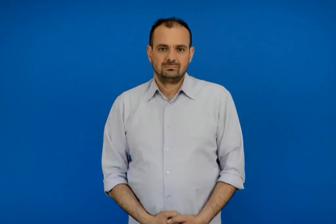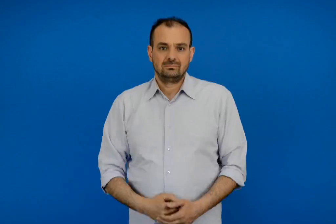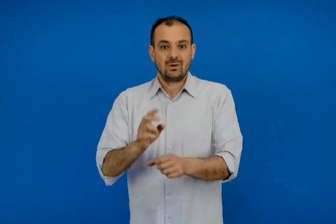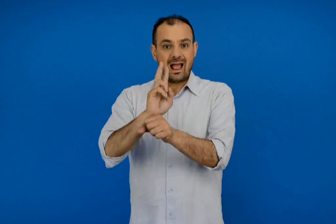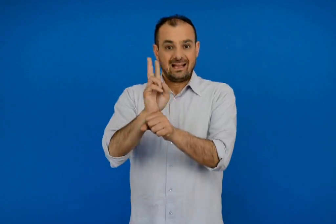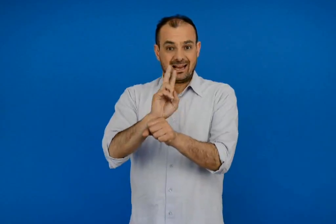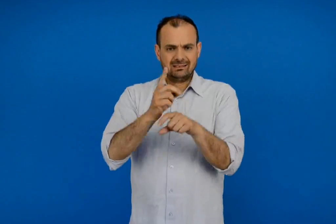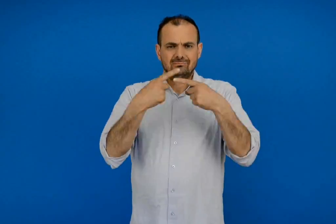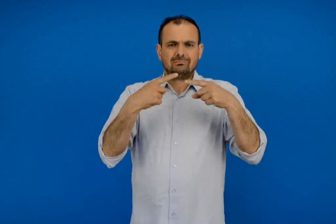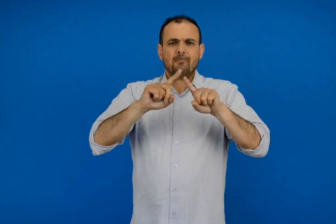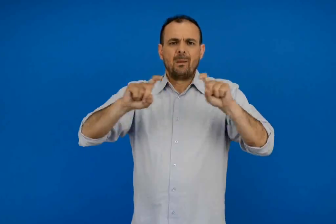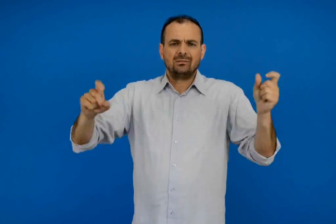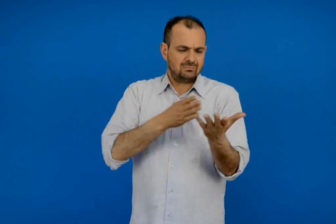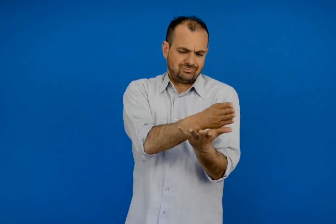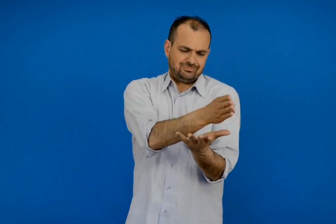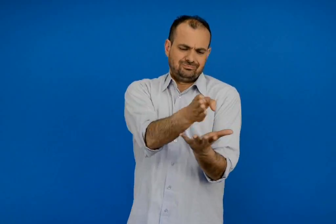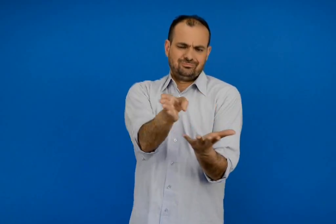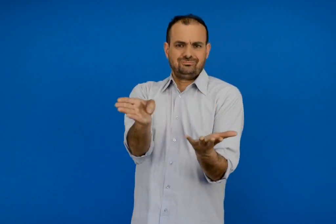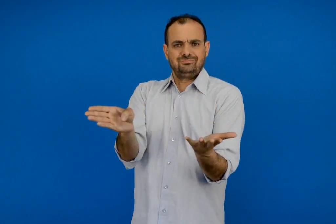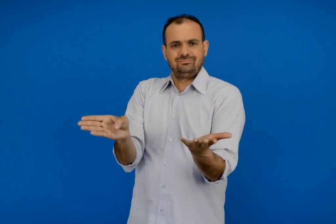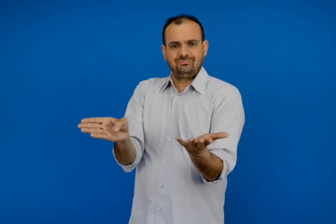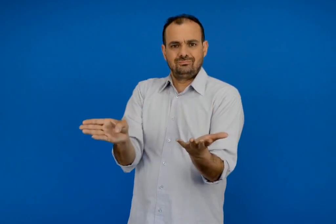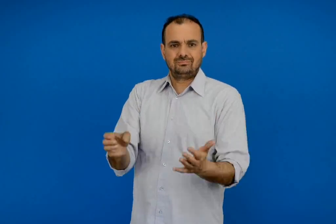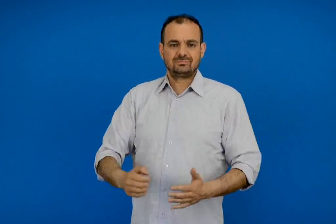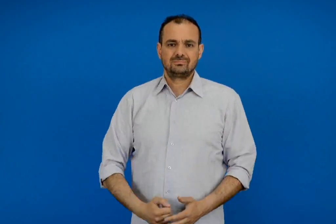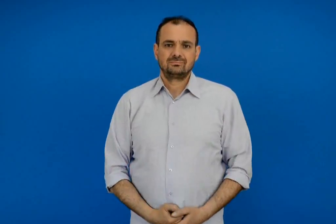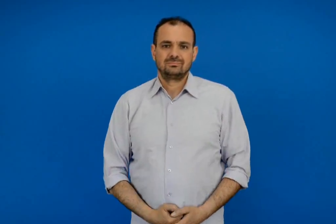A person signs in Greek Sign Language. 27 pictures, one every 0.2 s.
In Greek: με το χαρτί γίνονται διαφορά πράγματα
